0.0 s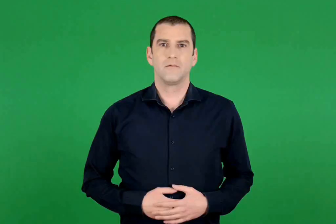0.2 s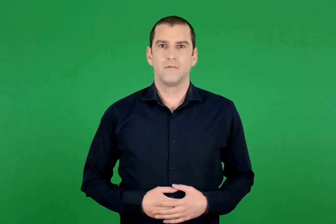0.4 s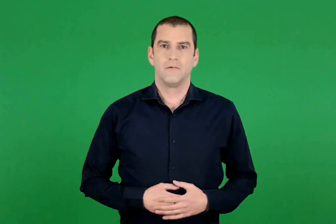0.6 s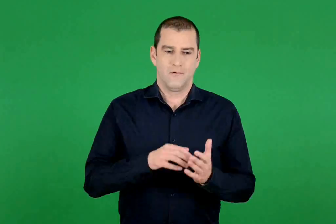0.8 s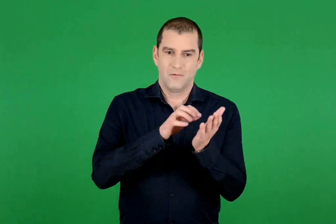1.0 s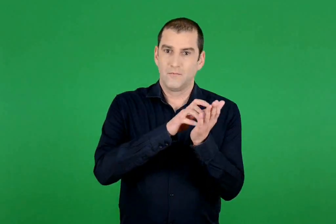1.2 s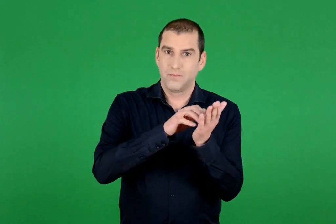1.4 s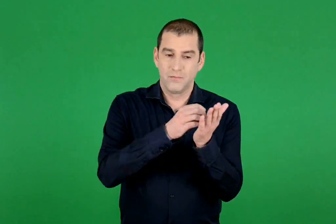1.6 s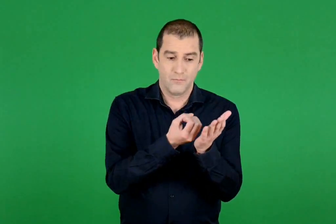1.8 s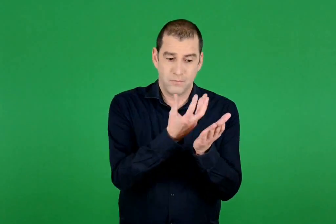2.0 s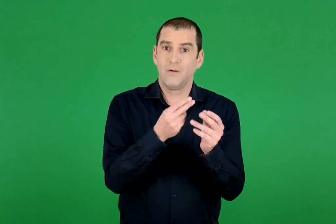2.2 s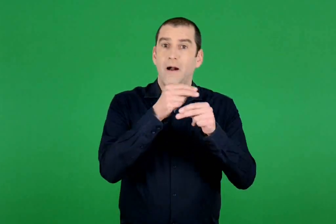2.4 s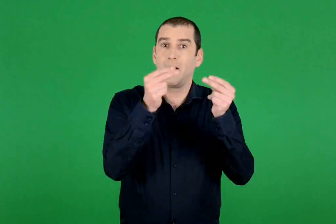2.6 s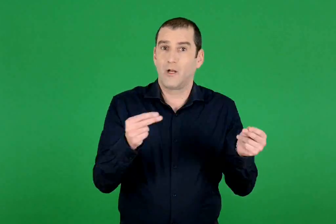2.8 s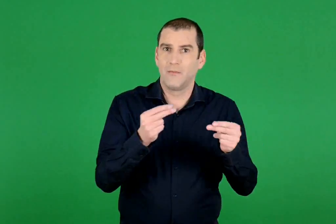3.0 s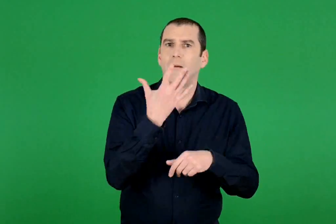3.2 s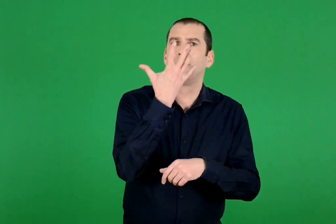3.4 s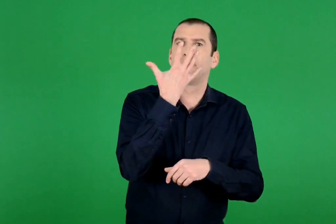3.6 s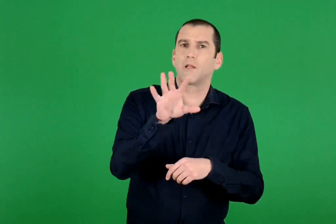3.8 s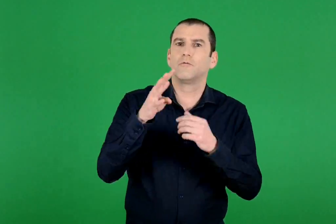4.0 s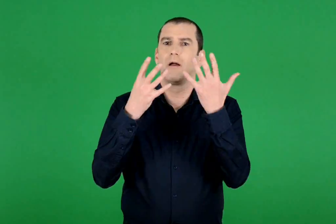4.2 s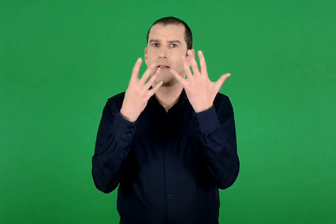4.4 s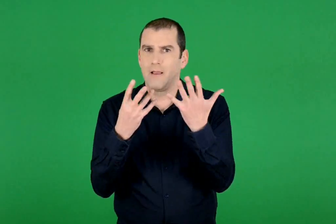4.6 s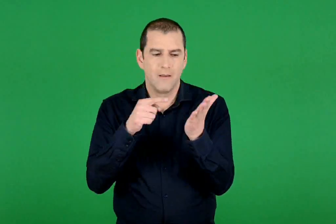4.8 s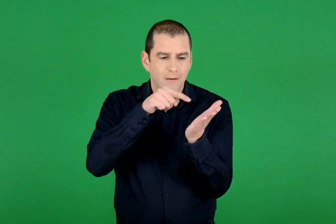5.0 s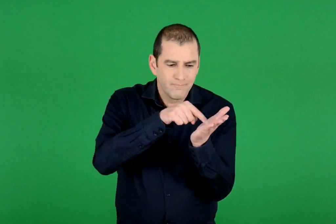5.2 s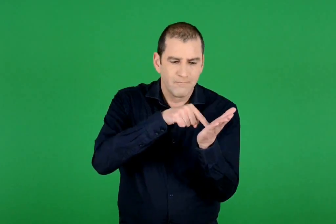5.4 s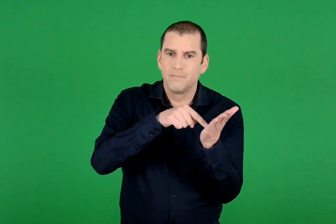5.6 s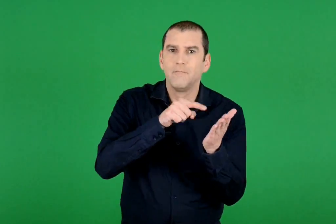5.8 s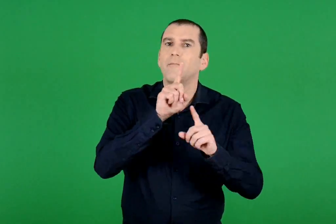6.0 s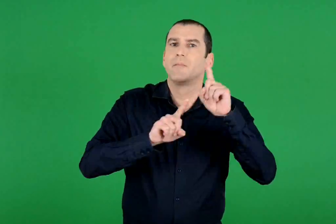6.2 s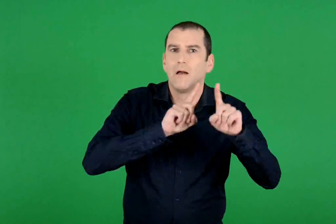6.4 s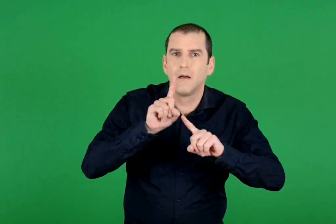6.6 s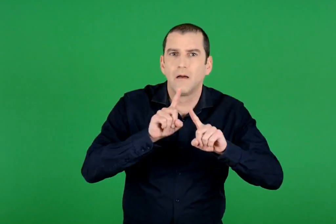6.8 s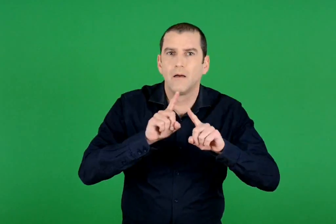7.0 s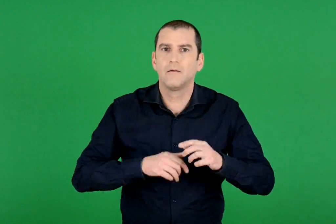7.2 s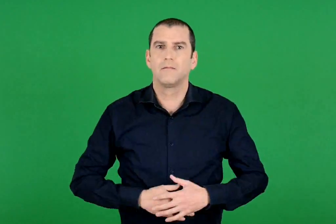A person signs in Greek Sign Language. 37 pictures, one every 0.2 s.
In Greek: ποια πλήκτρα πρέπει να πατήσω , για να σχηματιστεί ο αριθμός 509 ;
